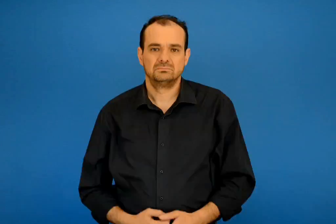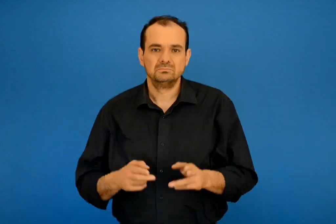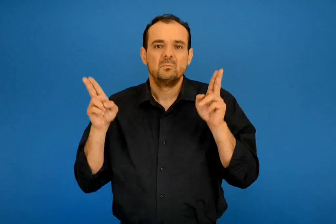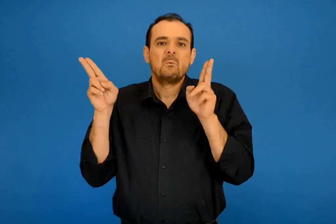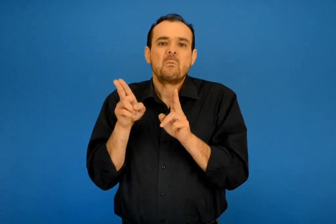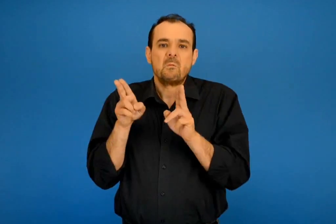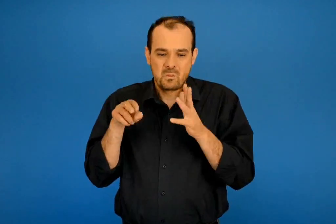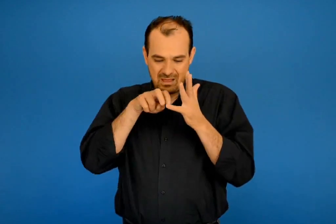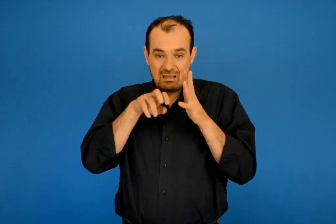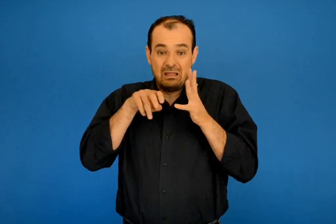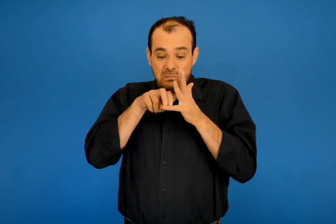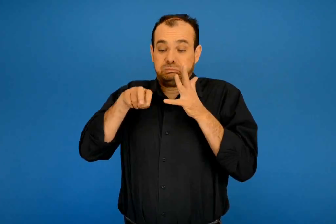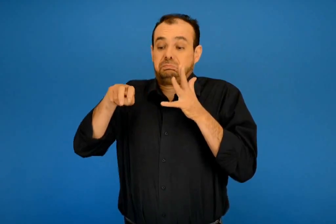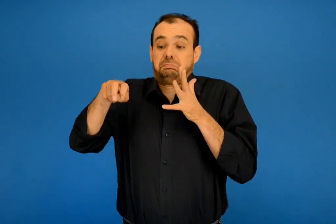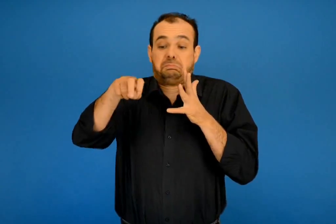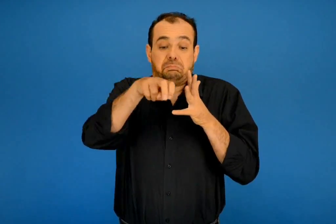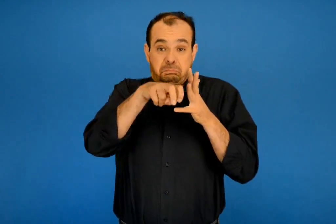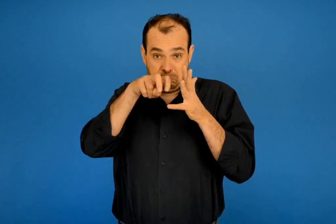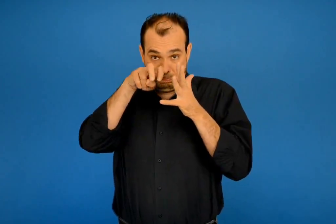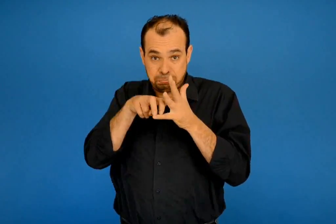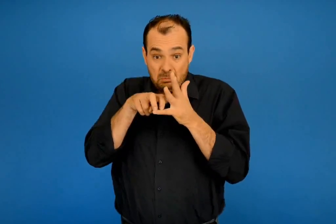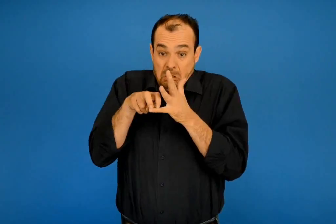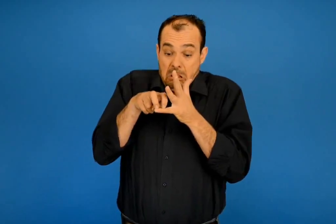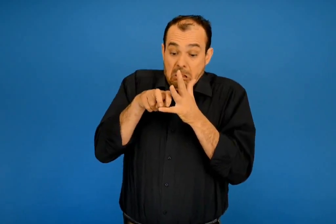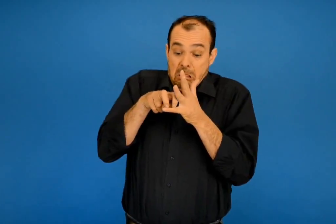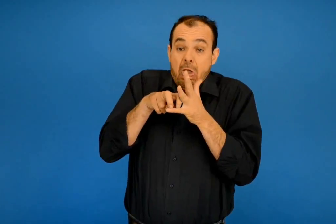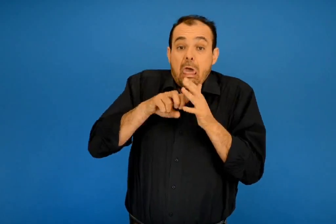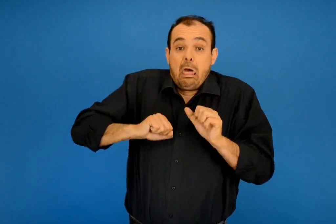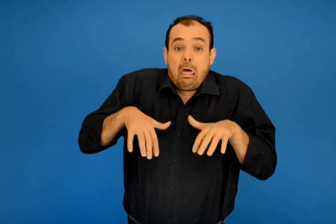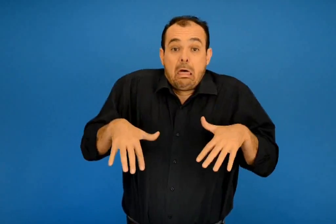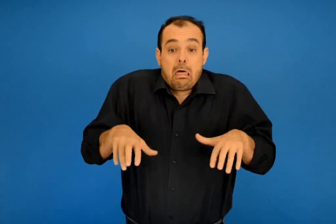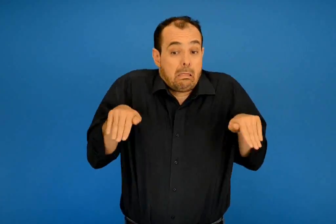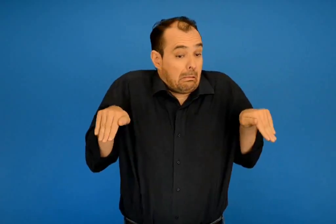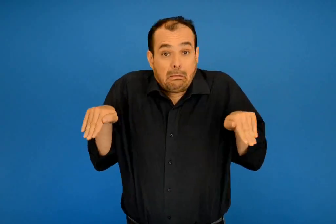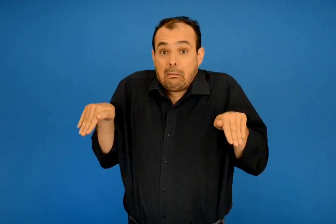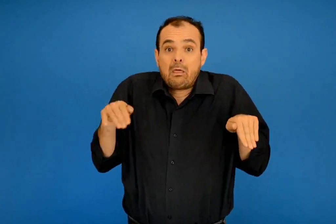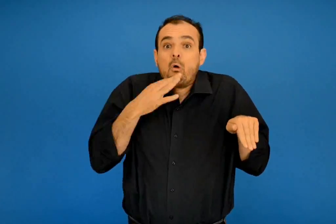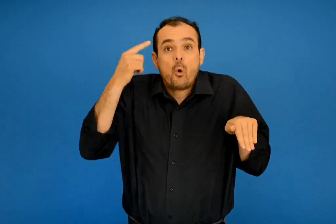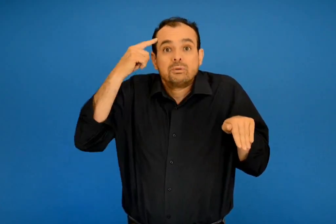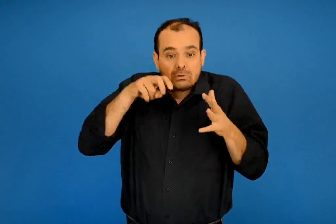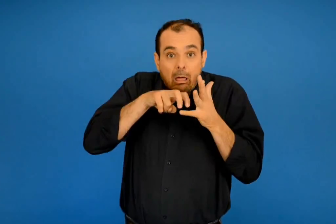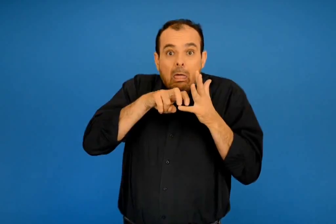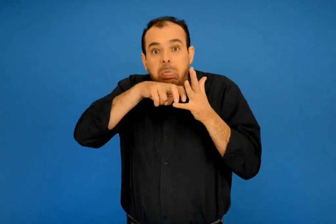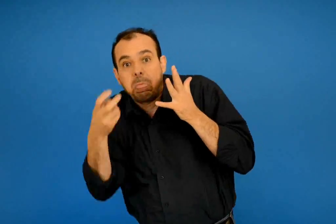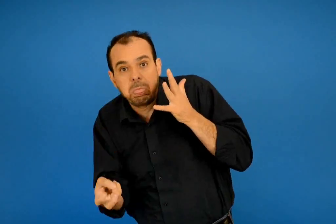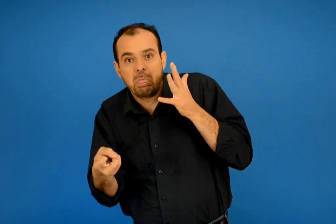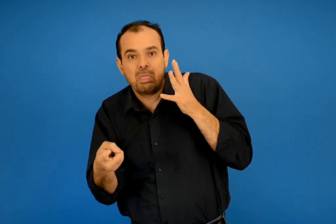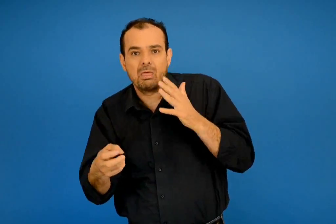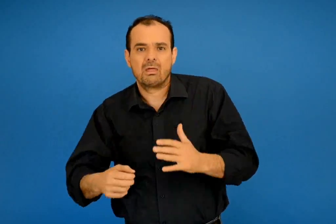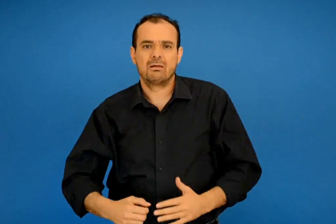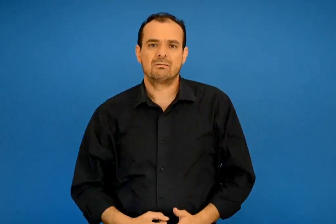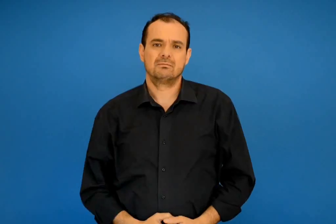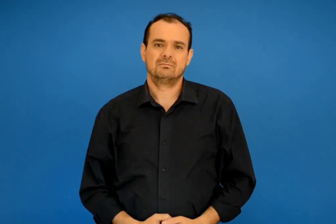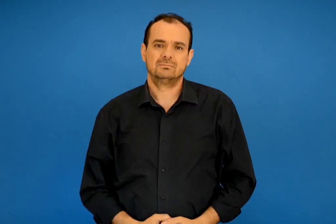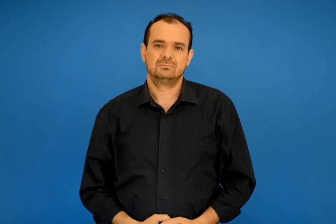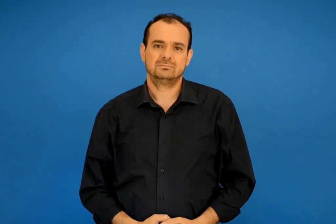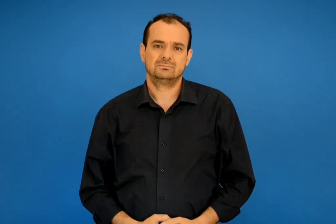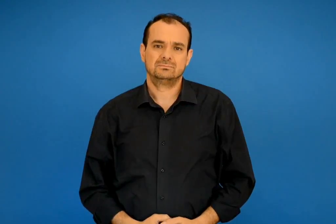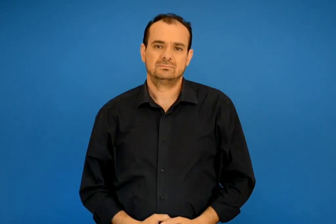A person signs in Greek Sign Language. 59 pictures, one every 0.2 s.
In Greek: το μόνο όμως που κατάφερε ήταν να κάνει ένα μικρό γύρο λίγα μετρά μακρύτερα από το ψηλό δέντρο και γύρισε τρομαγμένο πίσω γιατί νόμισε ότι θα πέσει
